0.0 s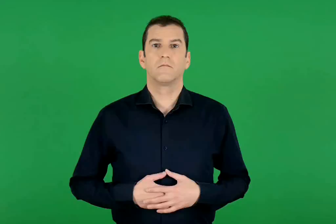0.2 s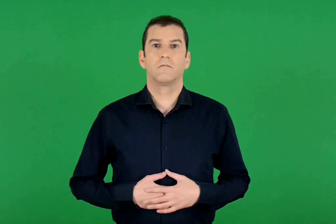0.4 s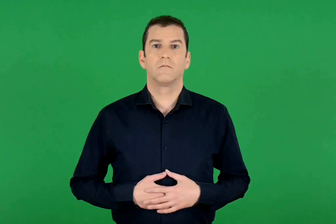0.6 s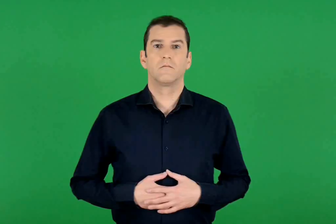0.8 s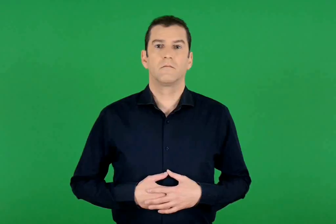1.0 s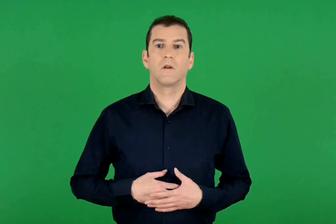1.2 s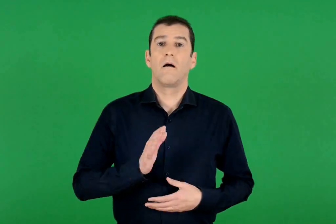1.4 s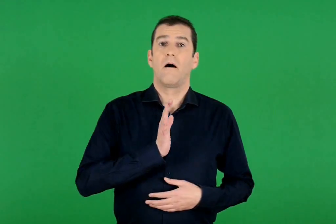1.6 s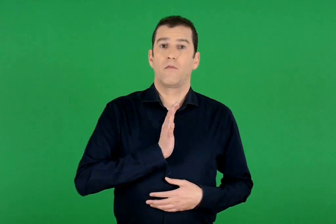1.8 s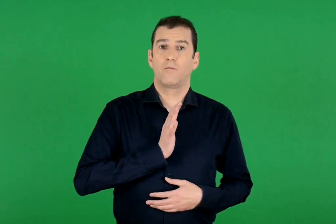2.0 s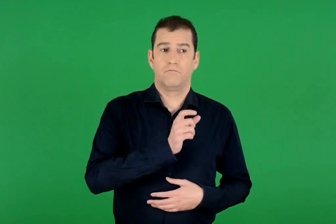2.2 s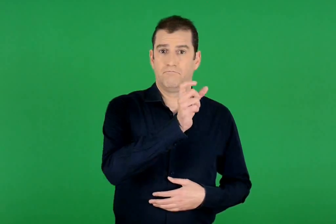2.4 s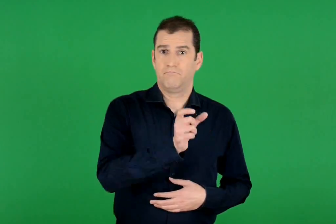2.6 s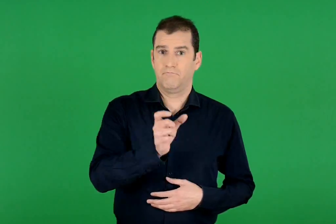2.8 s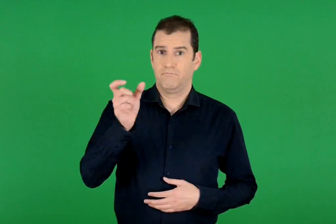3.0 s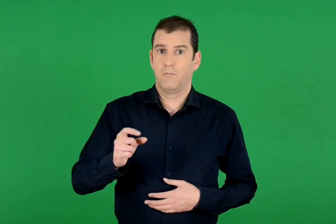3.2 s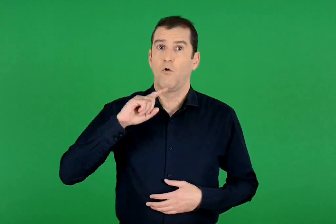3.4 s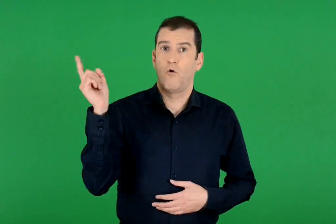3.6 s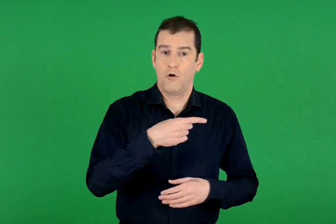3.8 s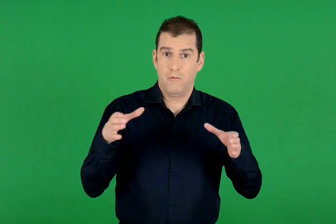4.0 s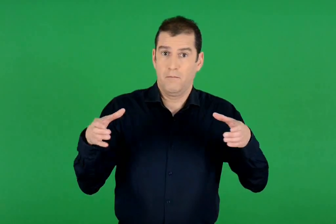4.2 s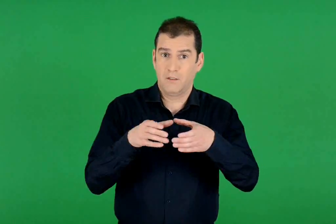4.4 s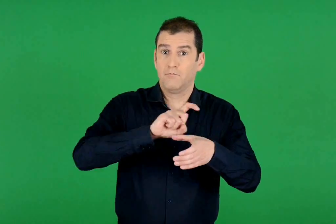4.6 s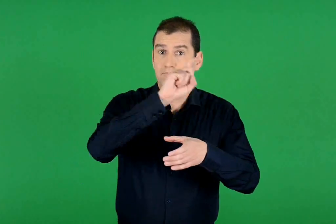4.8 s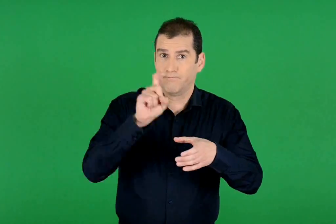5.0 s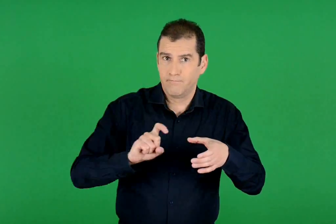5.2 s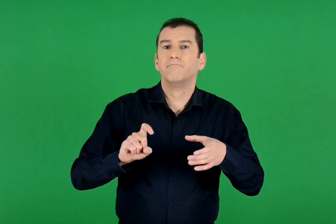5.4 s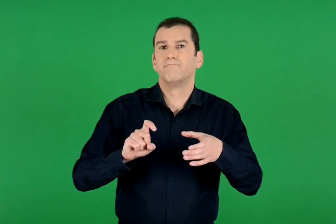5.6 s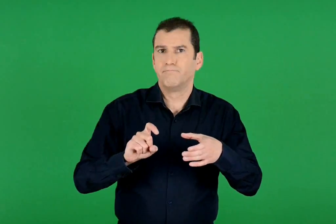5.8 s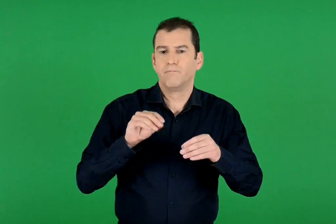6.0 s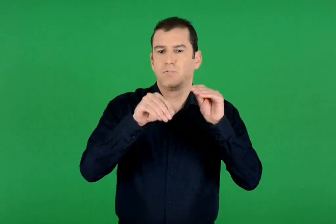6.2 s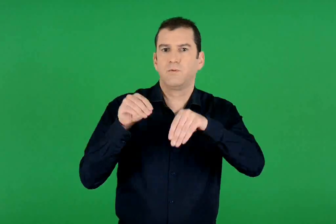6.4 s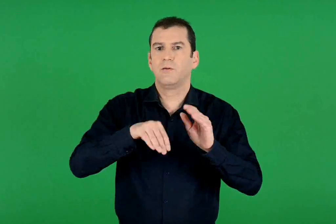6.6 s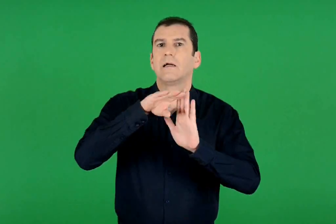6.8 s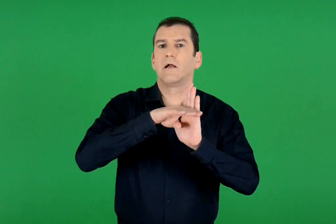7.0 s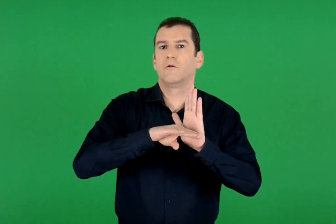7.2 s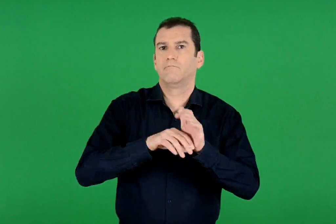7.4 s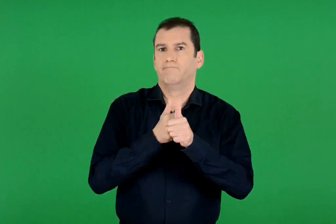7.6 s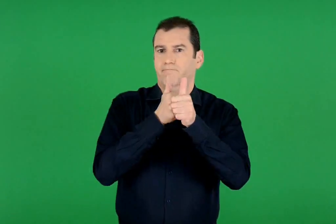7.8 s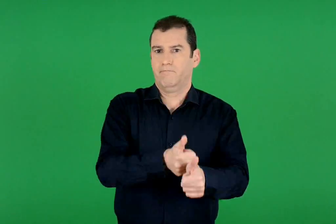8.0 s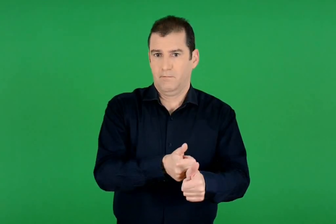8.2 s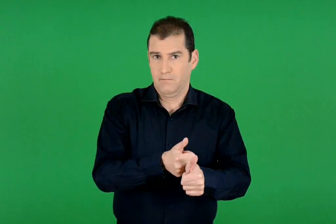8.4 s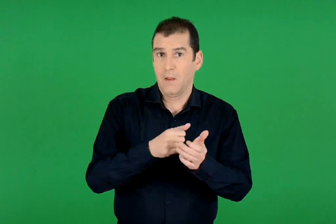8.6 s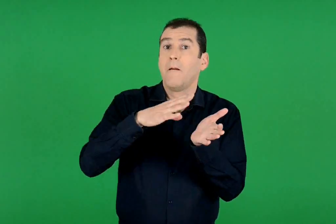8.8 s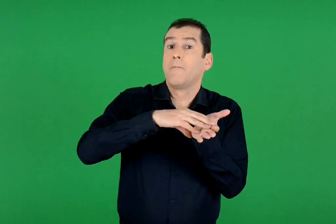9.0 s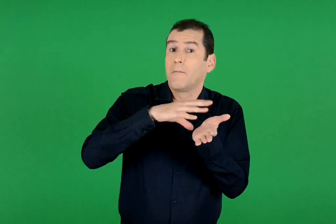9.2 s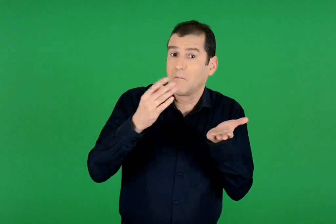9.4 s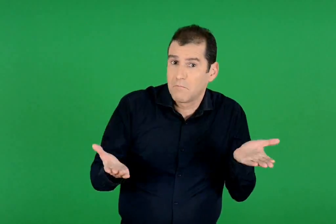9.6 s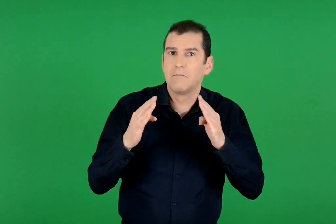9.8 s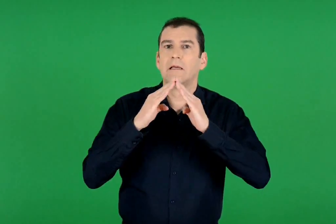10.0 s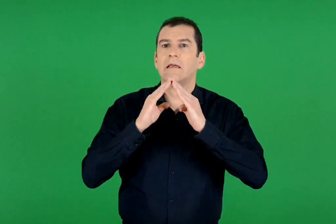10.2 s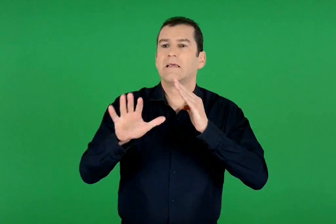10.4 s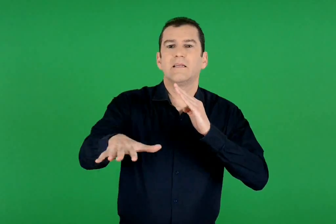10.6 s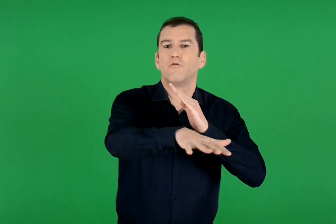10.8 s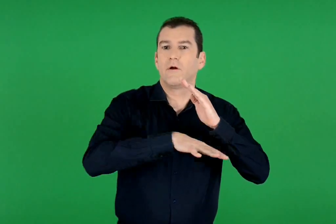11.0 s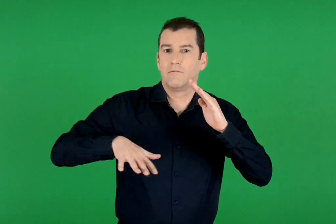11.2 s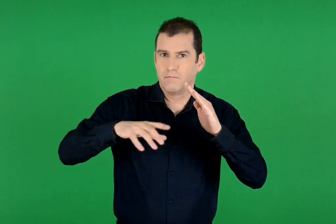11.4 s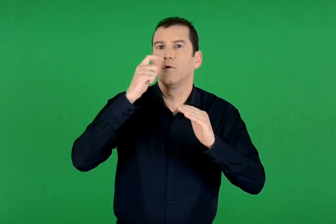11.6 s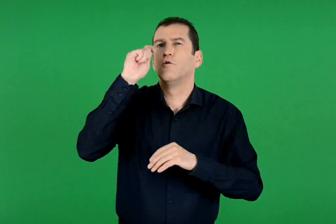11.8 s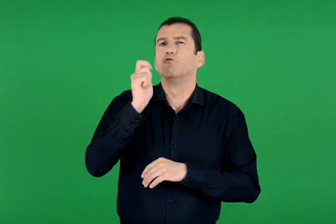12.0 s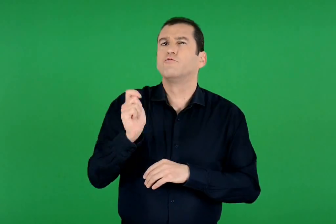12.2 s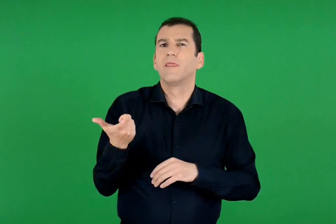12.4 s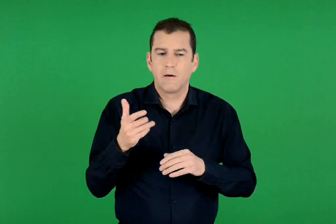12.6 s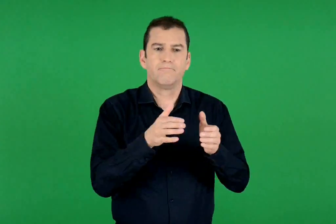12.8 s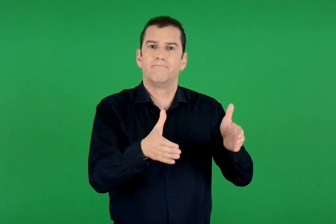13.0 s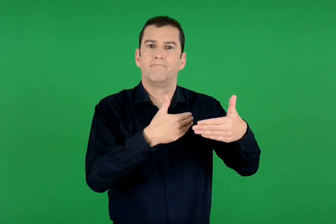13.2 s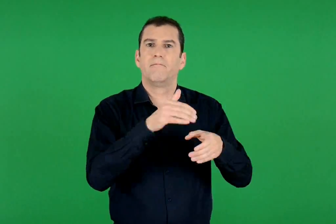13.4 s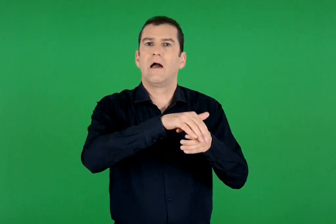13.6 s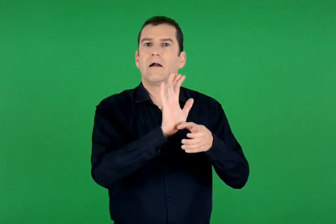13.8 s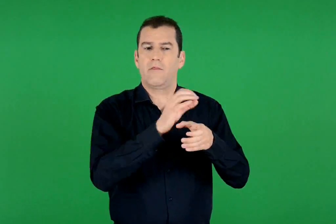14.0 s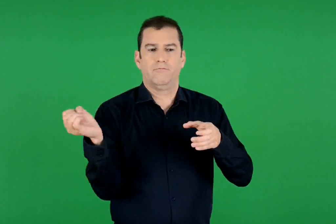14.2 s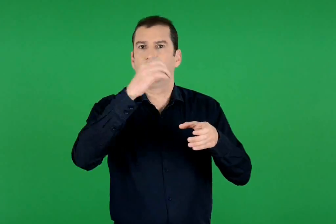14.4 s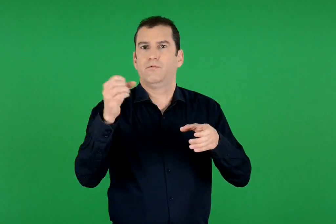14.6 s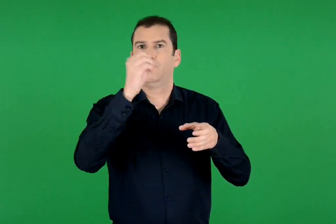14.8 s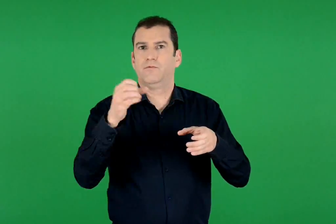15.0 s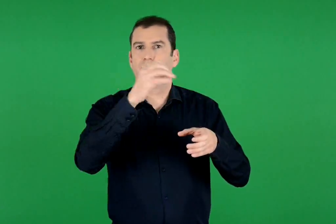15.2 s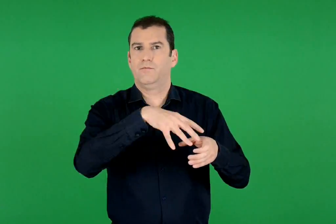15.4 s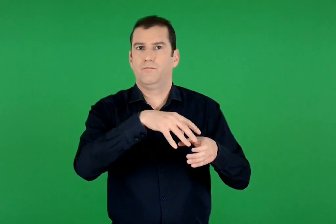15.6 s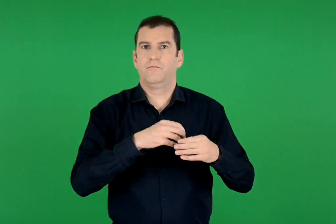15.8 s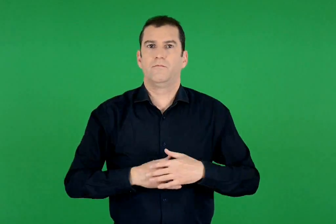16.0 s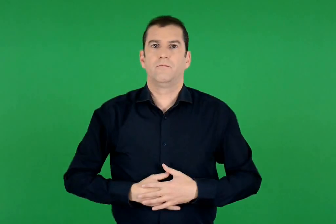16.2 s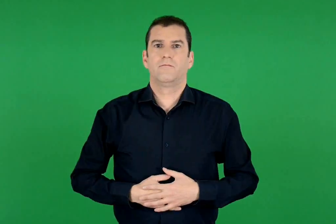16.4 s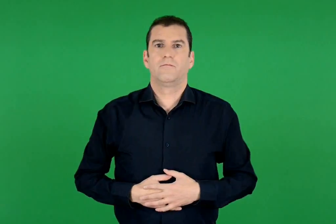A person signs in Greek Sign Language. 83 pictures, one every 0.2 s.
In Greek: για να ζούμε οι άνθρωποι μαζί , βάζουμε κανόνες και τους ακολουθούμε. για παράδειγμα , στη γειτονιά μας πετάμε τα σκουπίδια στους κάδους
